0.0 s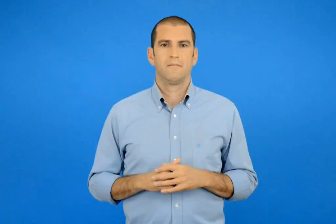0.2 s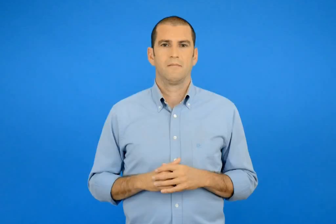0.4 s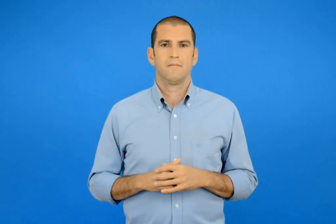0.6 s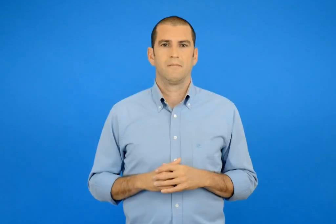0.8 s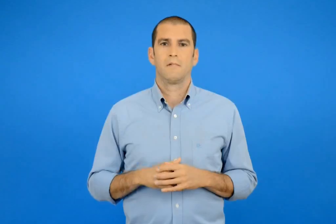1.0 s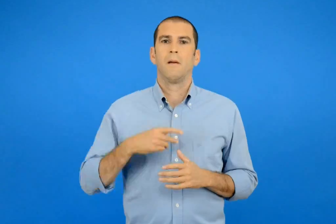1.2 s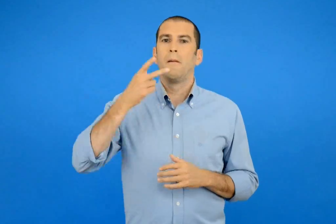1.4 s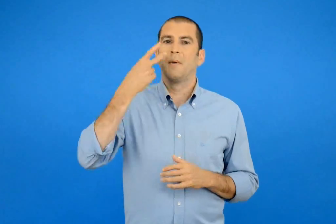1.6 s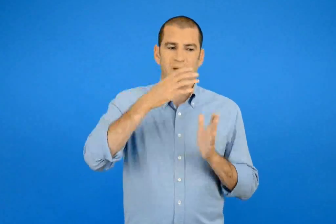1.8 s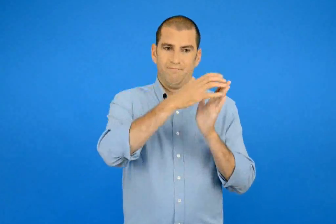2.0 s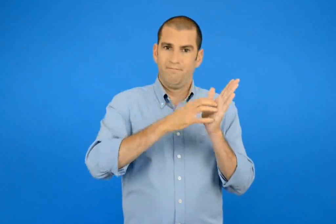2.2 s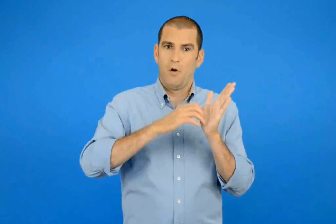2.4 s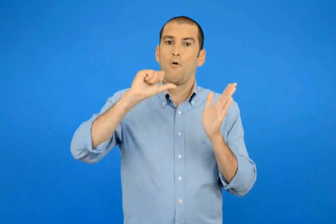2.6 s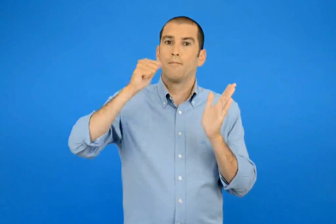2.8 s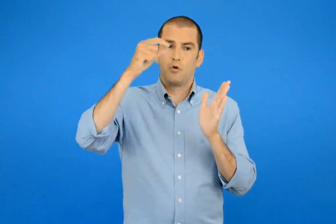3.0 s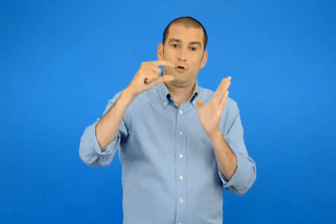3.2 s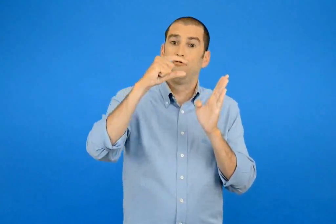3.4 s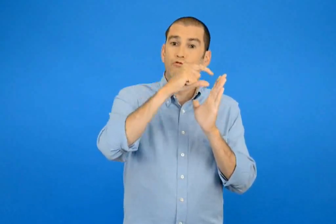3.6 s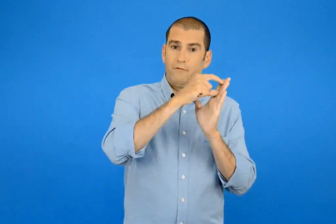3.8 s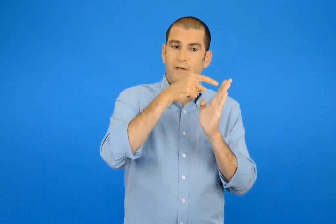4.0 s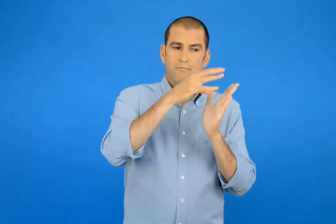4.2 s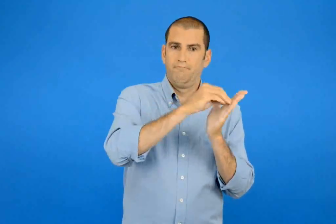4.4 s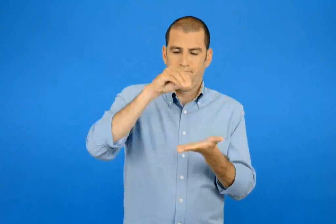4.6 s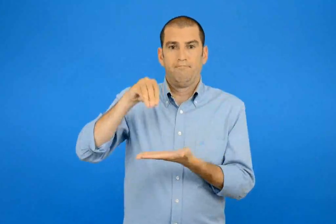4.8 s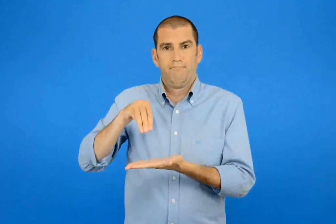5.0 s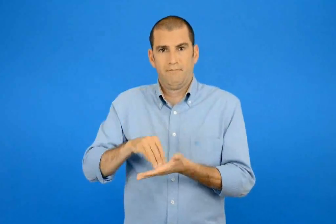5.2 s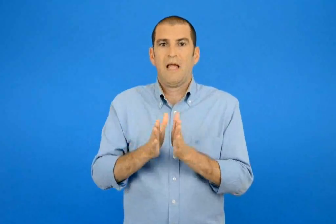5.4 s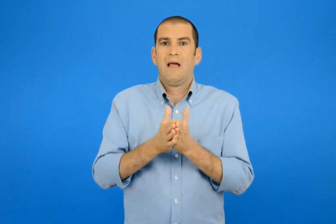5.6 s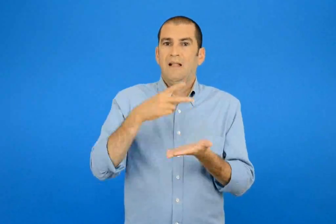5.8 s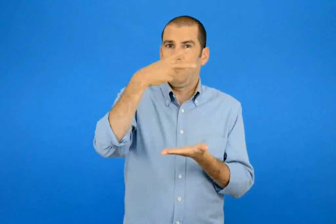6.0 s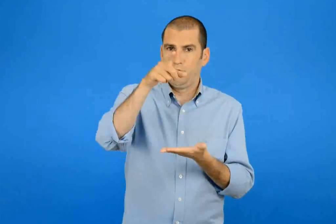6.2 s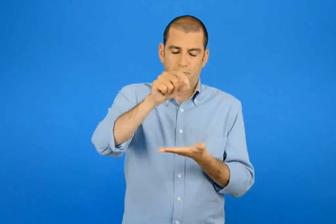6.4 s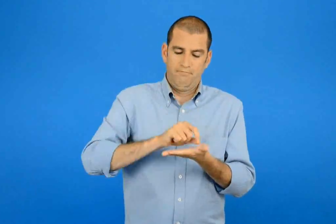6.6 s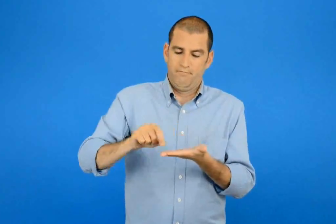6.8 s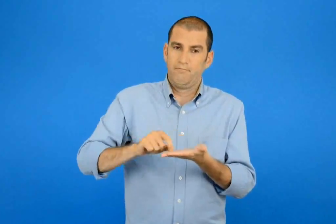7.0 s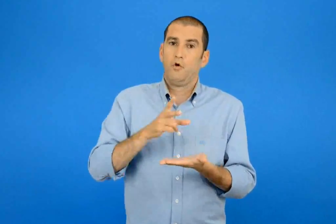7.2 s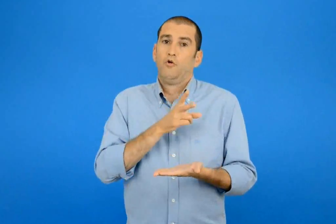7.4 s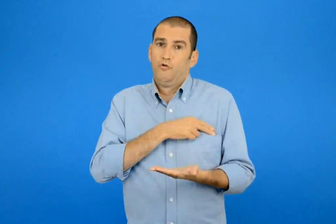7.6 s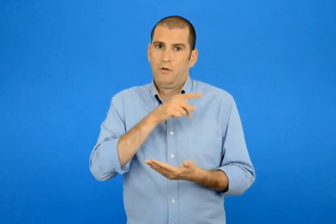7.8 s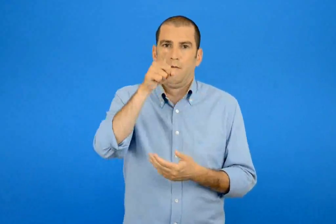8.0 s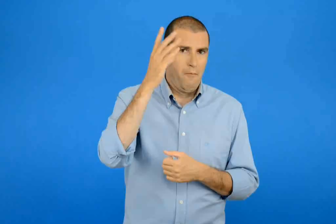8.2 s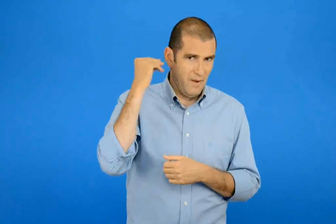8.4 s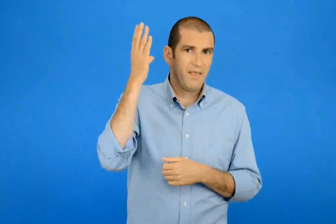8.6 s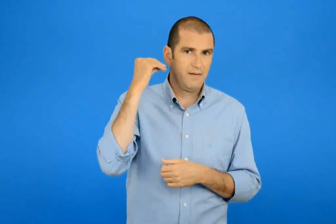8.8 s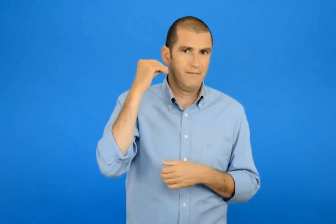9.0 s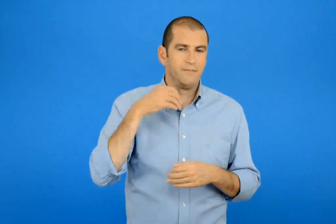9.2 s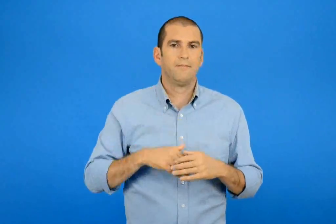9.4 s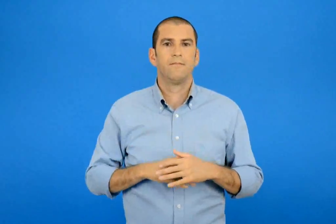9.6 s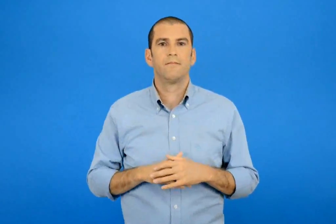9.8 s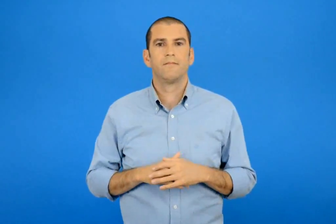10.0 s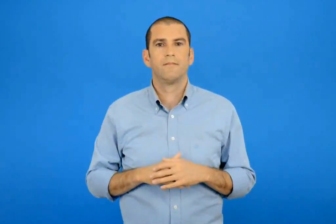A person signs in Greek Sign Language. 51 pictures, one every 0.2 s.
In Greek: αντίγραψε στο τετράδιο σου την πρώτη στροφή και μαθέ να τη γράφεις σωστά
